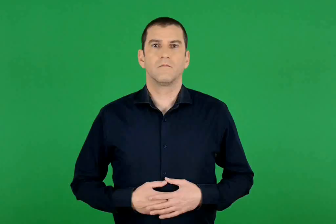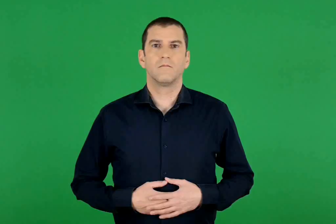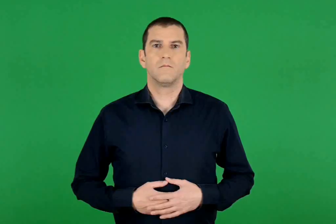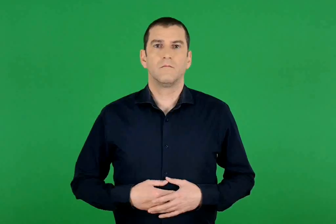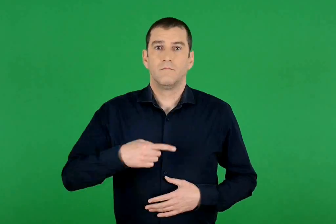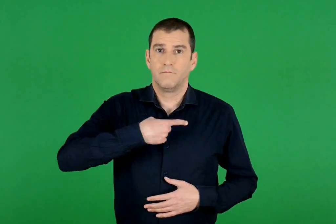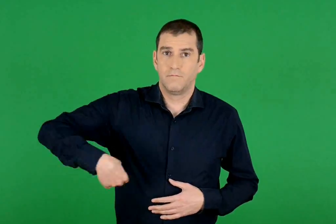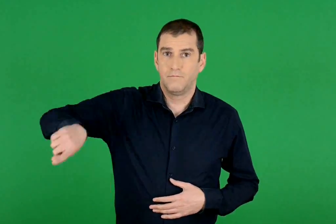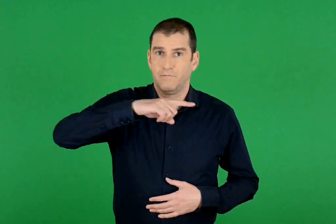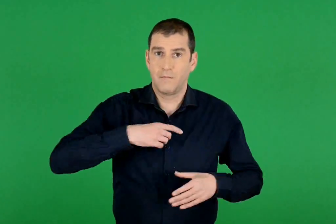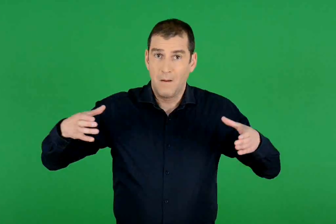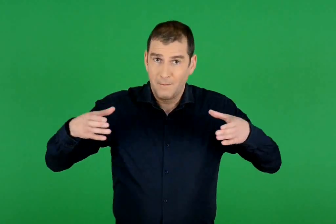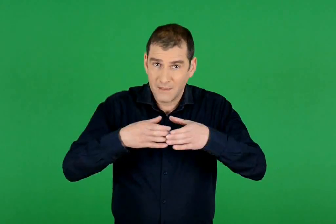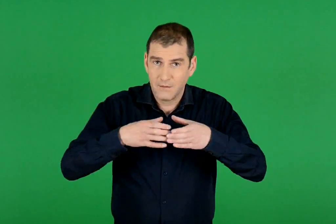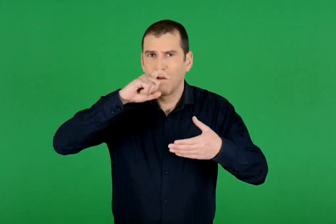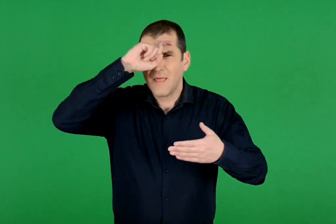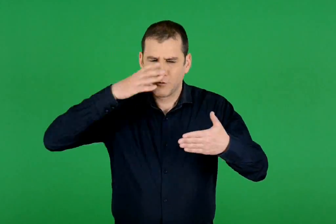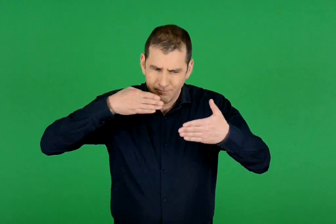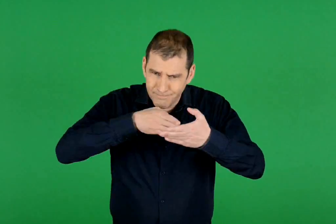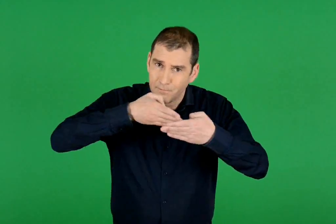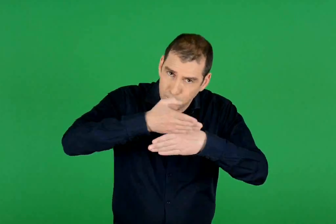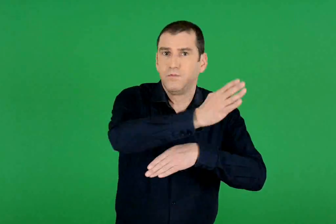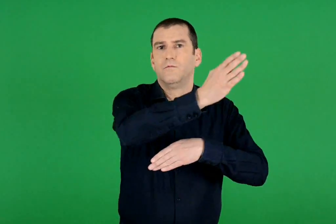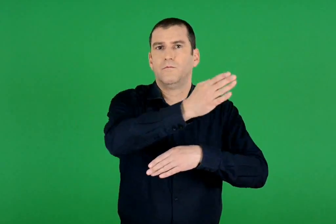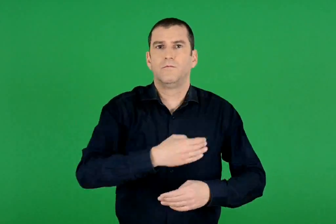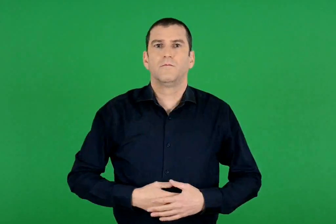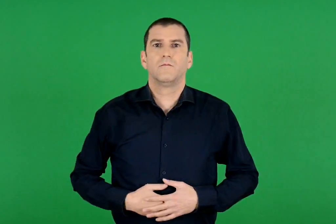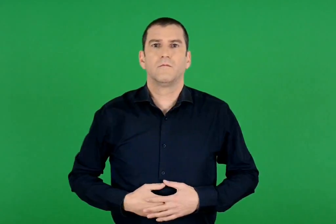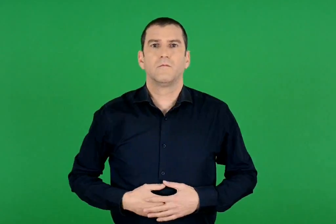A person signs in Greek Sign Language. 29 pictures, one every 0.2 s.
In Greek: ξεπερνάμε μαζί τις δυσκολίες
